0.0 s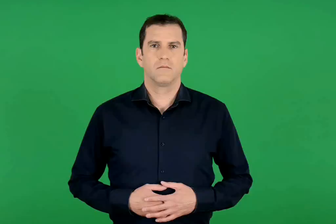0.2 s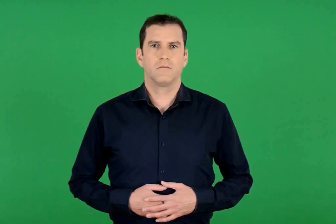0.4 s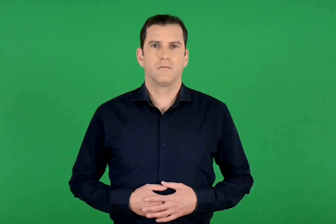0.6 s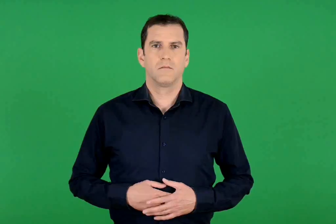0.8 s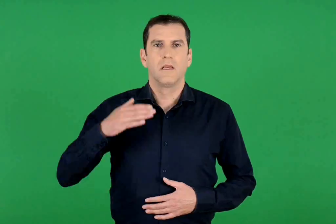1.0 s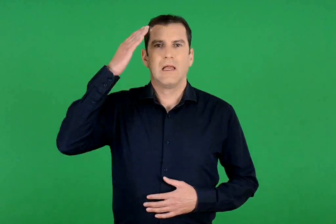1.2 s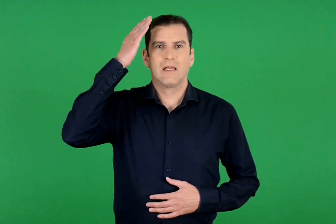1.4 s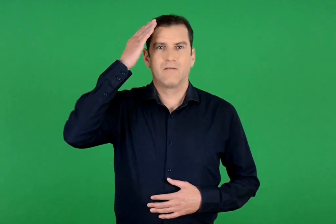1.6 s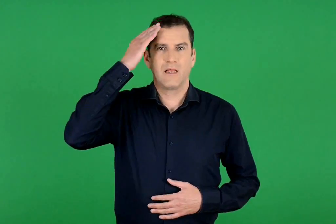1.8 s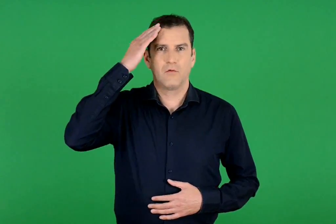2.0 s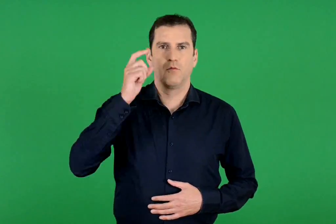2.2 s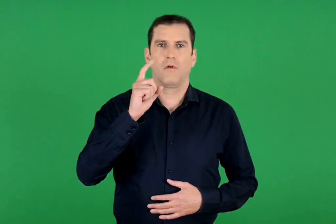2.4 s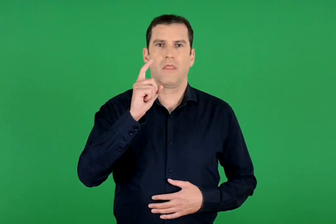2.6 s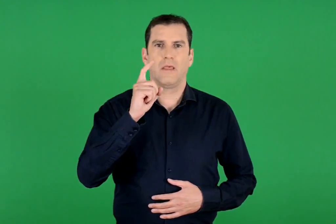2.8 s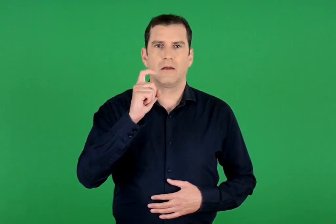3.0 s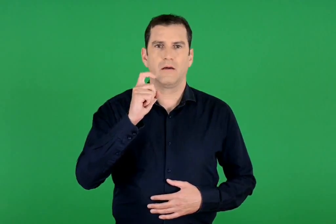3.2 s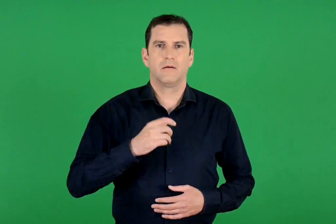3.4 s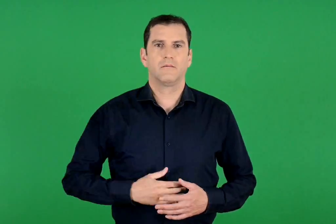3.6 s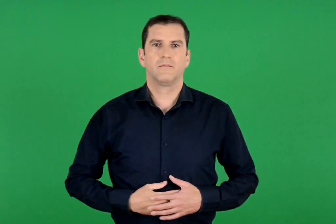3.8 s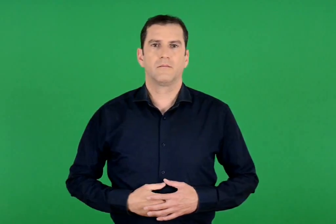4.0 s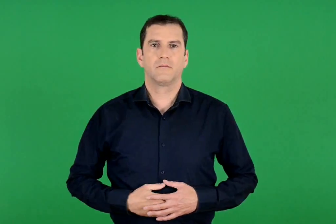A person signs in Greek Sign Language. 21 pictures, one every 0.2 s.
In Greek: κεφάλαιο 10
